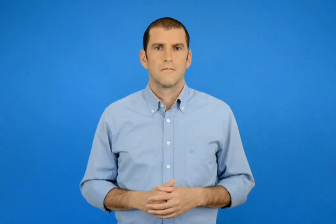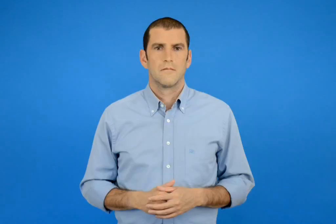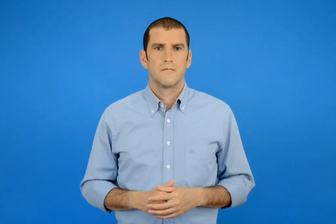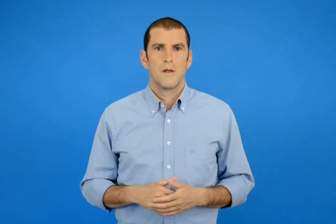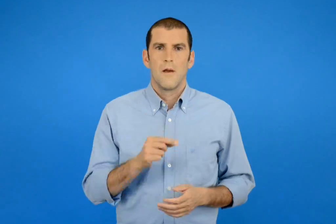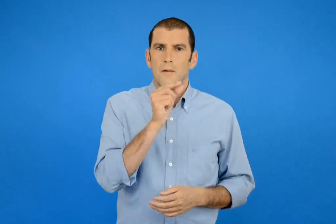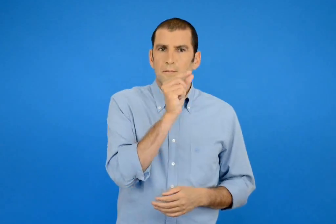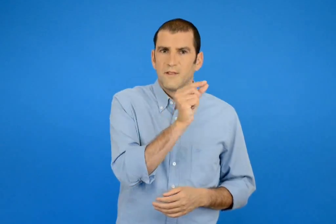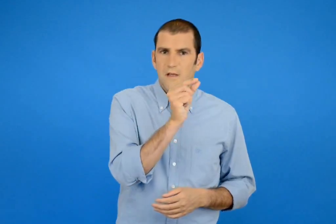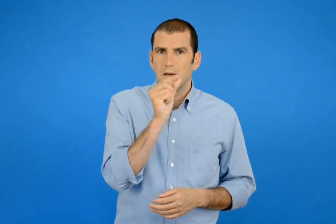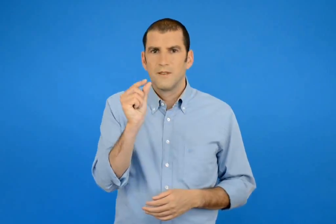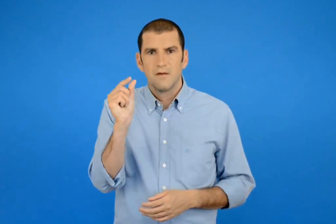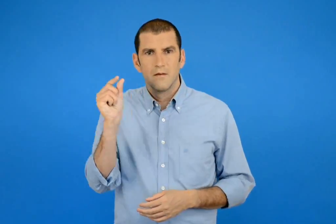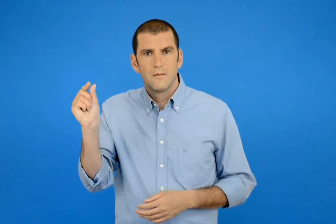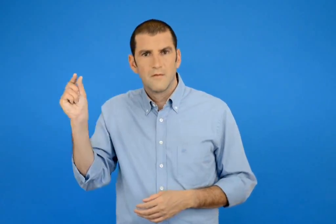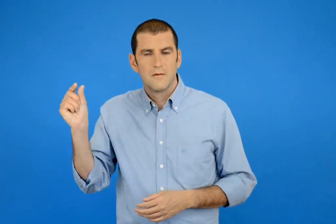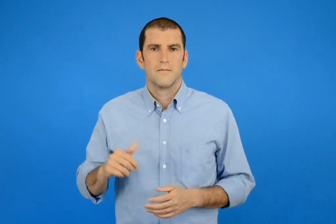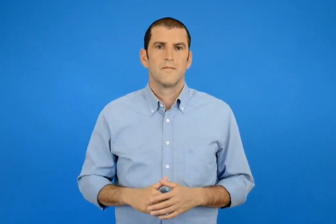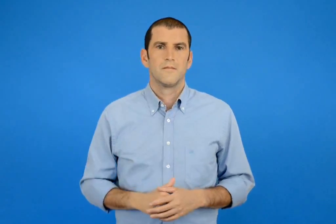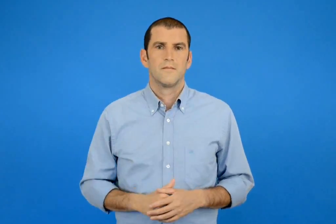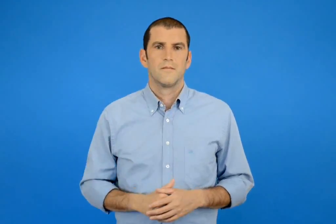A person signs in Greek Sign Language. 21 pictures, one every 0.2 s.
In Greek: με ψηφιά
